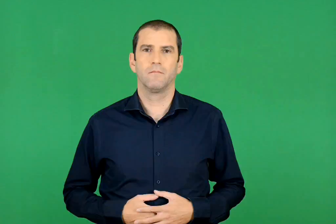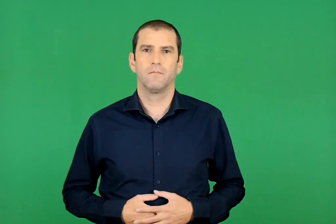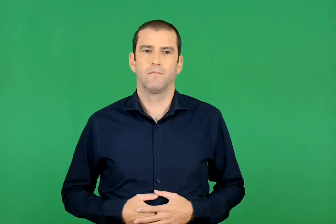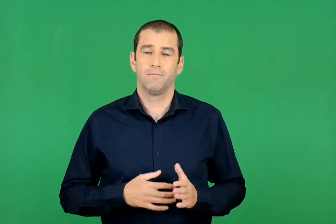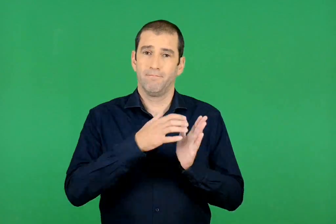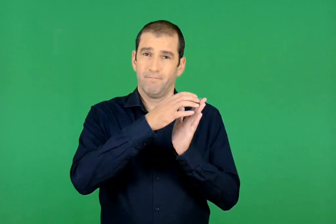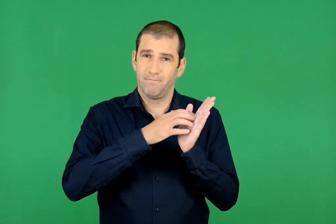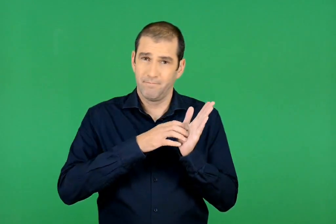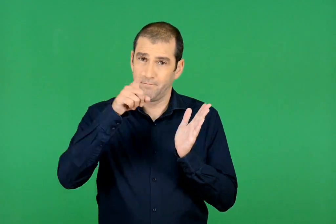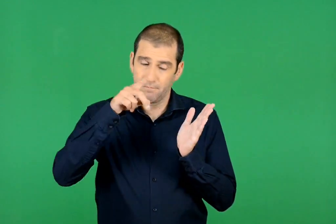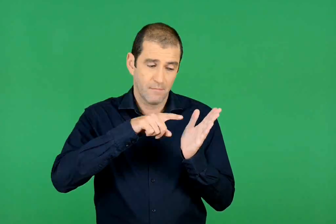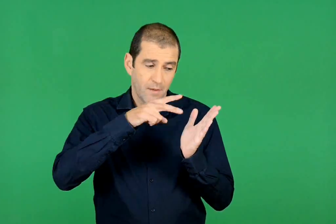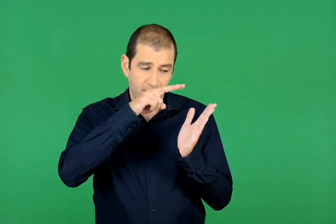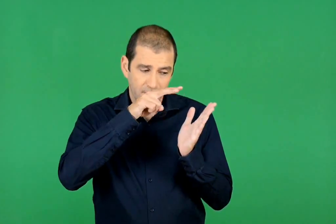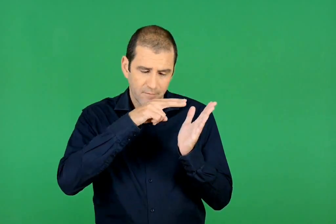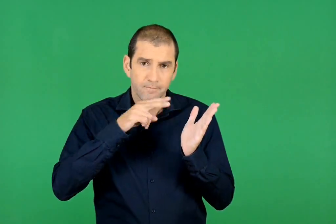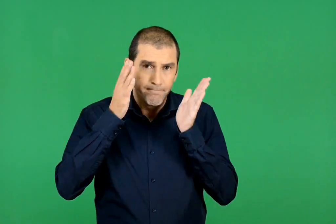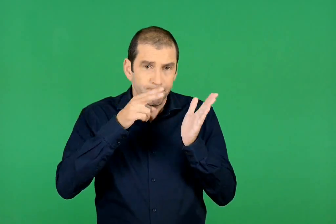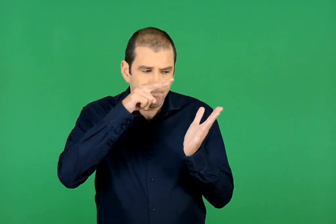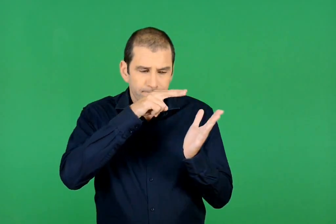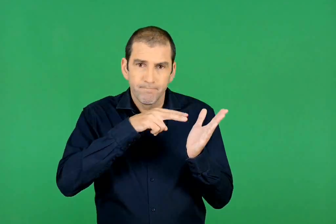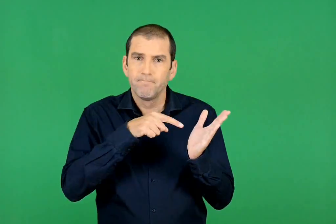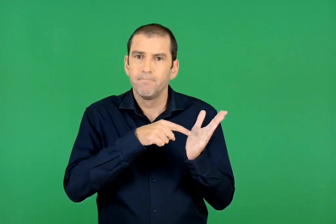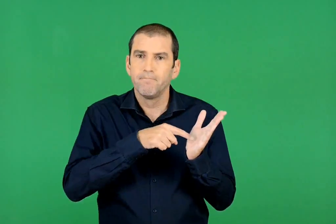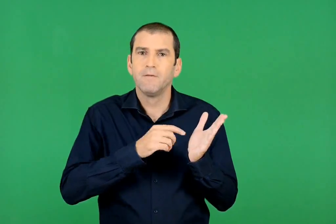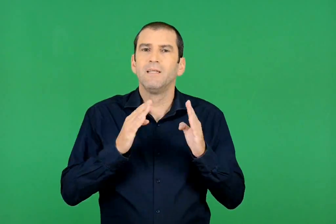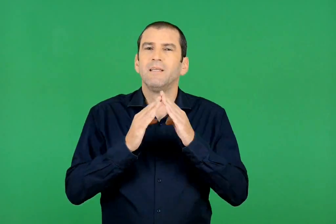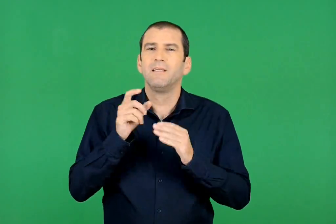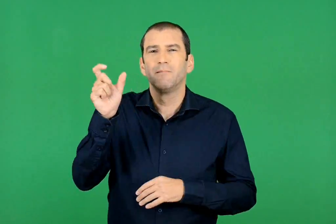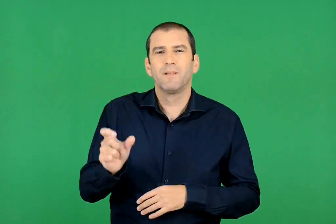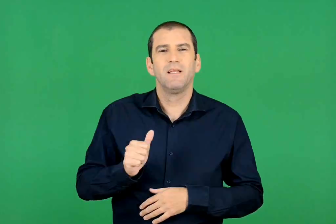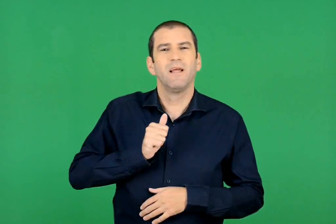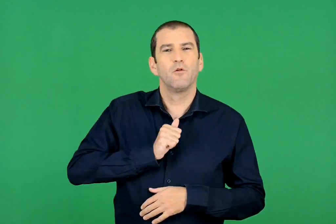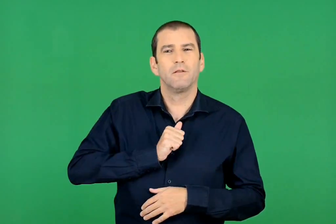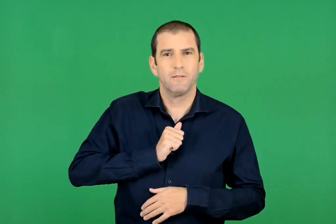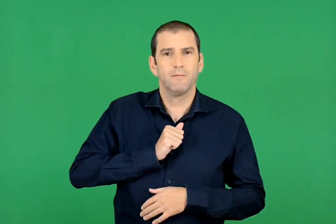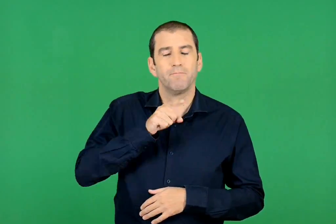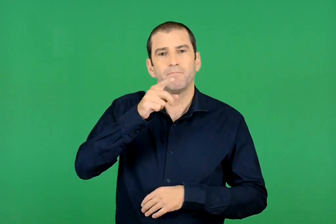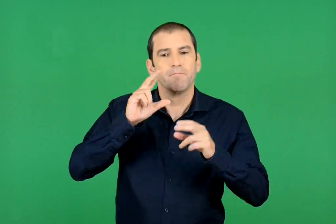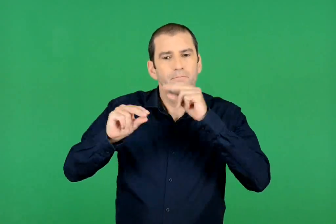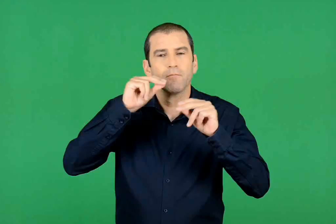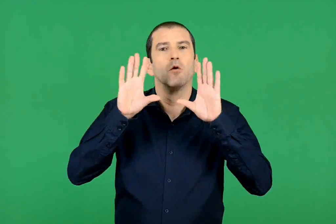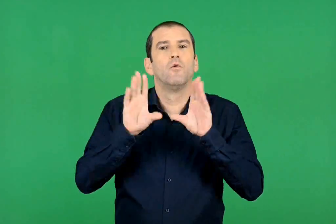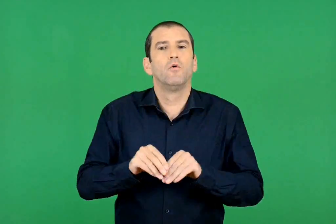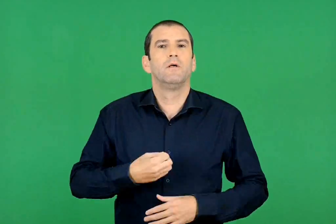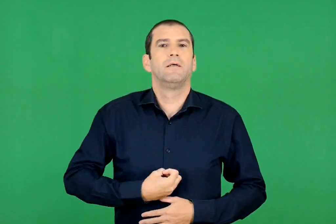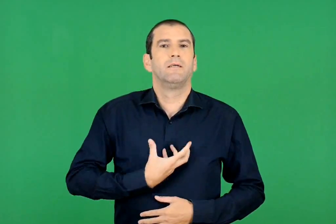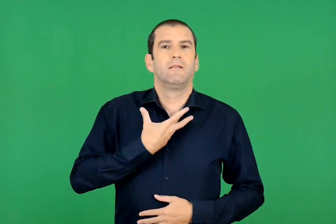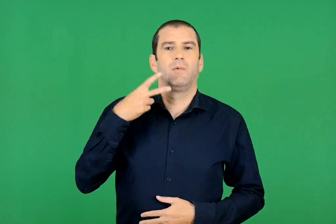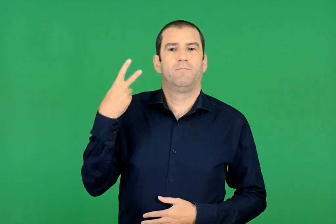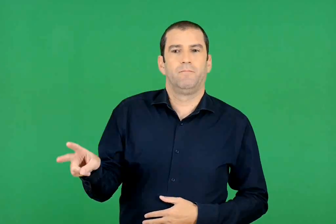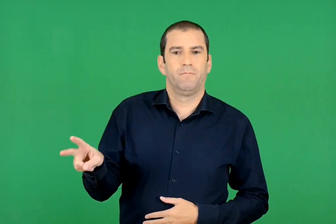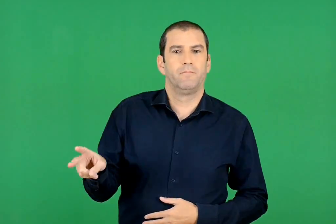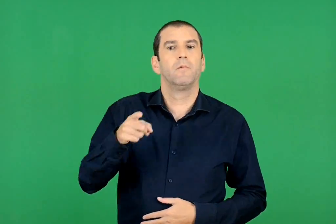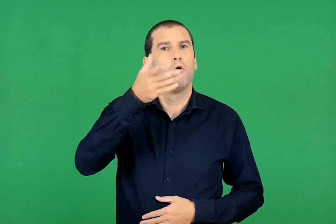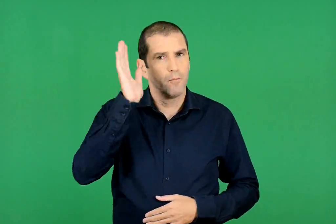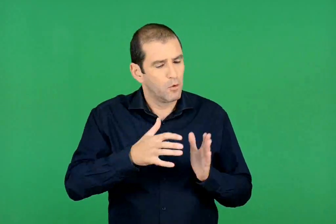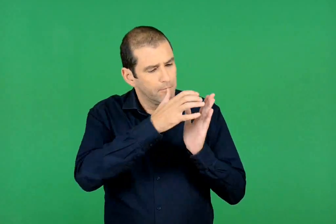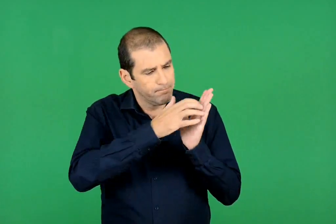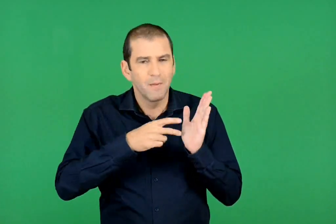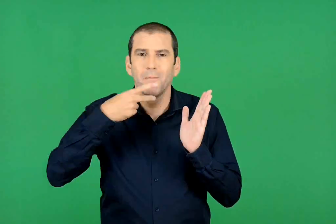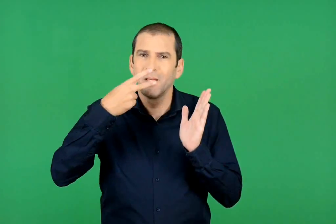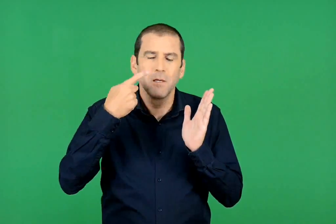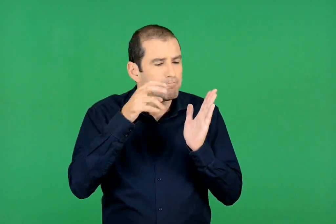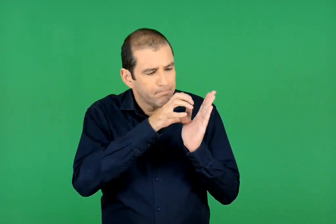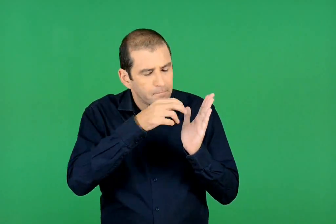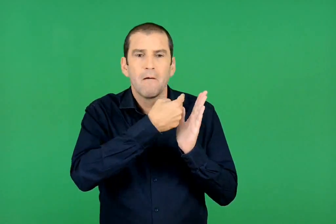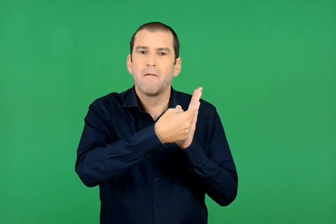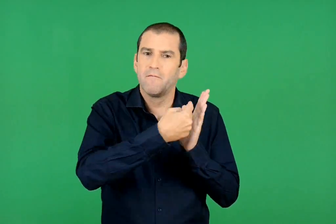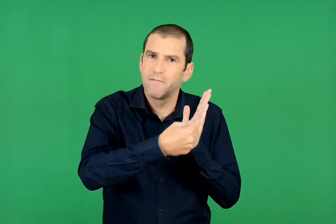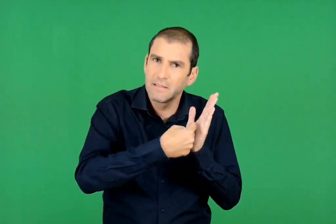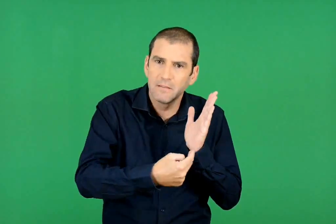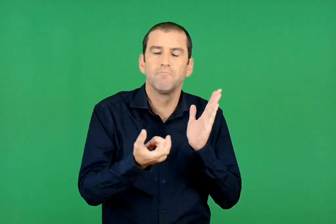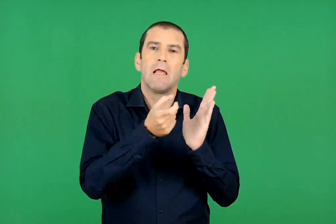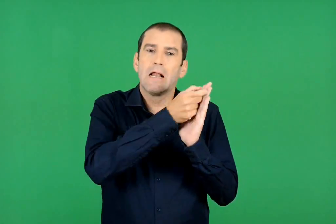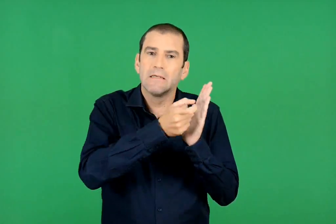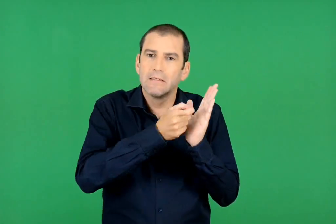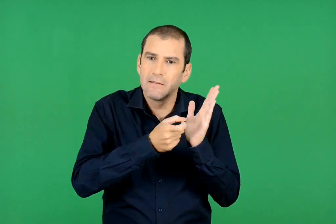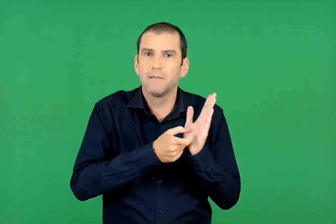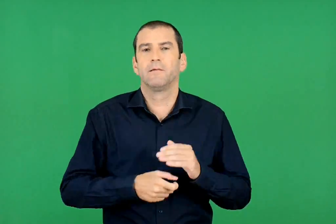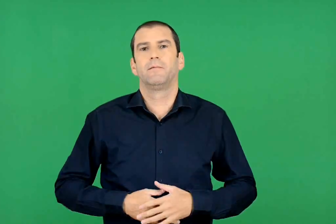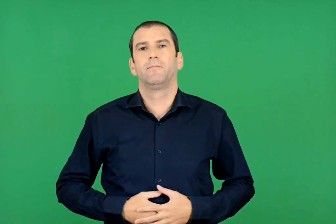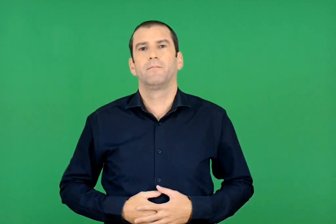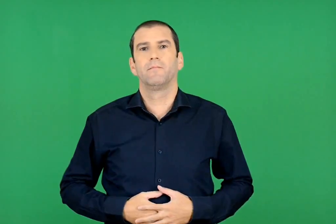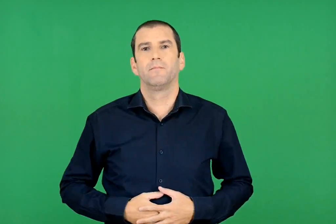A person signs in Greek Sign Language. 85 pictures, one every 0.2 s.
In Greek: αφού διαβάσετε με προσοχή τα λόγια του ιδιοκτήτη του σπιτιού , να μιλήσετε για τα συναισθήματά του. μπορείτε να χρησιμοποιήσετε στίχους και φράσεις ή λέξεις του ποιήματος
